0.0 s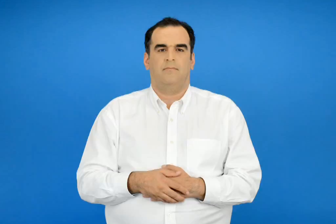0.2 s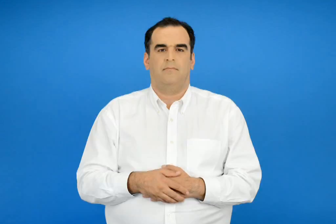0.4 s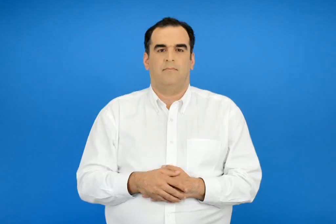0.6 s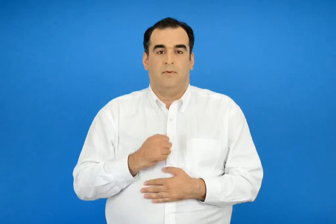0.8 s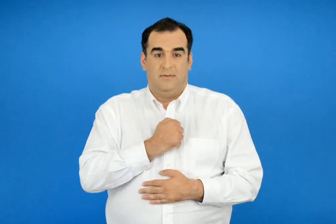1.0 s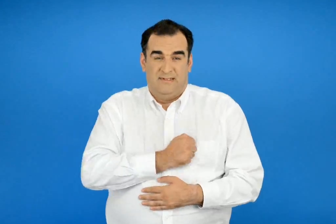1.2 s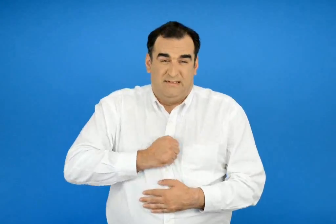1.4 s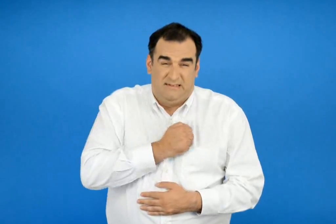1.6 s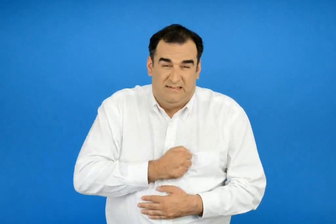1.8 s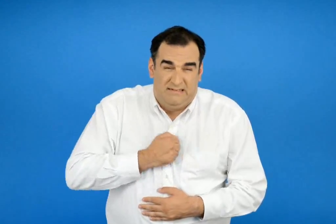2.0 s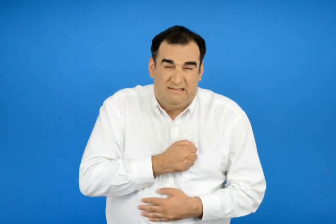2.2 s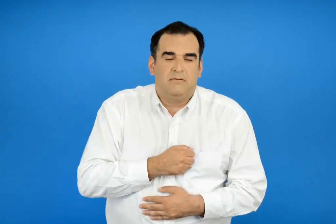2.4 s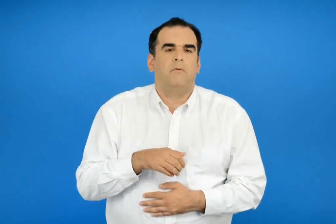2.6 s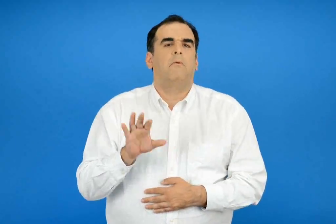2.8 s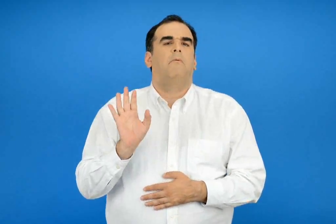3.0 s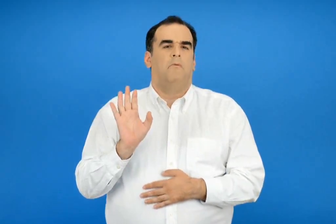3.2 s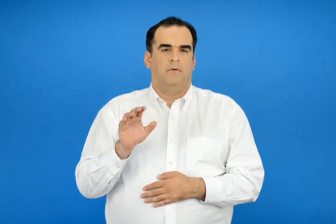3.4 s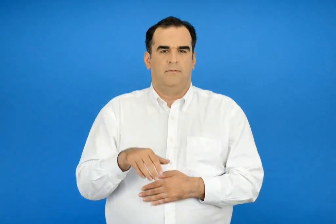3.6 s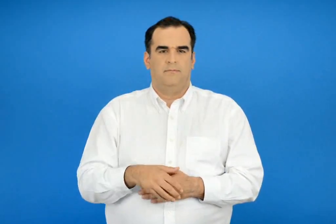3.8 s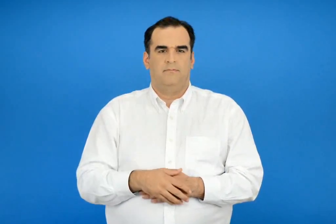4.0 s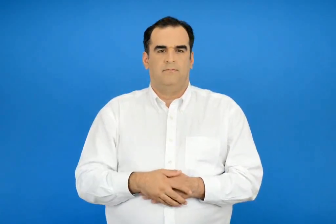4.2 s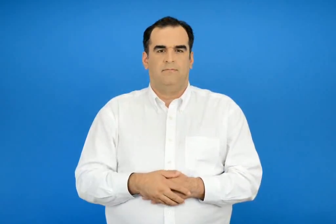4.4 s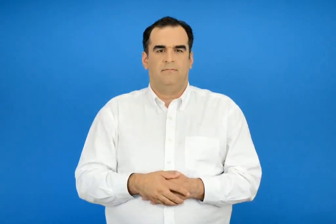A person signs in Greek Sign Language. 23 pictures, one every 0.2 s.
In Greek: δε στενοχωριέμαι πολύ
